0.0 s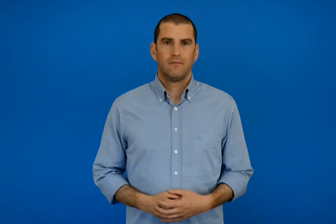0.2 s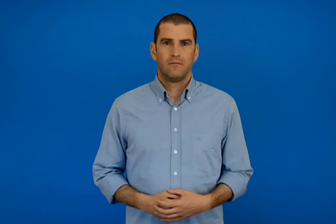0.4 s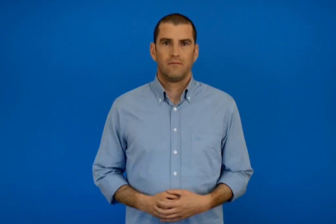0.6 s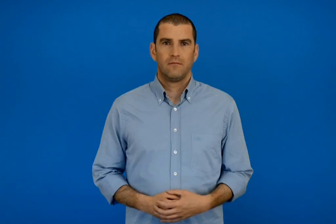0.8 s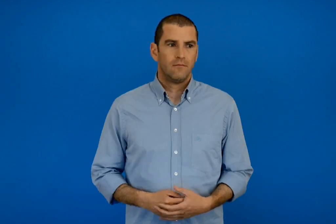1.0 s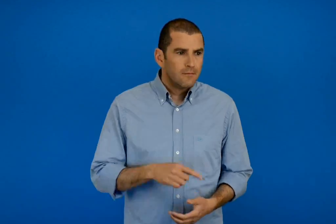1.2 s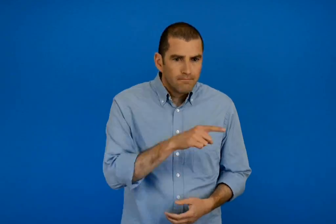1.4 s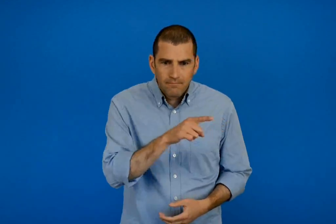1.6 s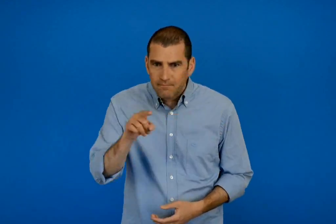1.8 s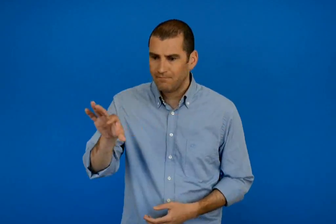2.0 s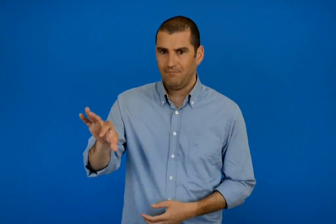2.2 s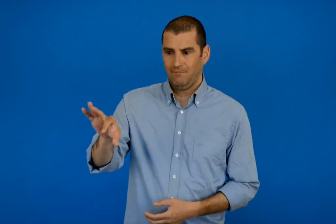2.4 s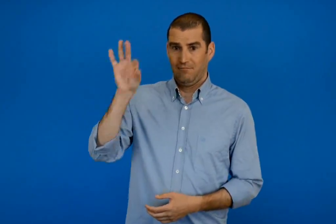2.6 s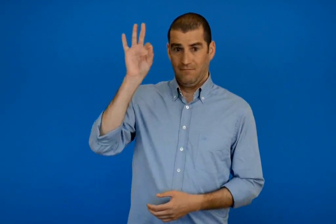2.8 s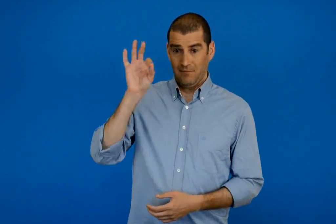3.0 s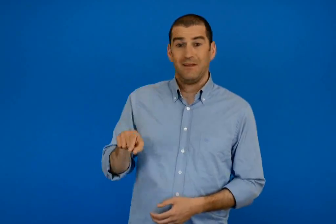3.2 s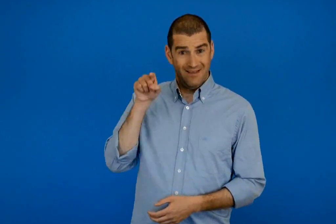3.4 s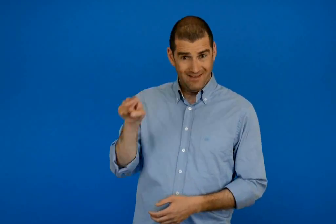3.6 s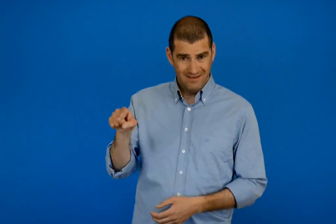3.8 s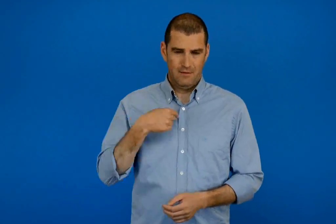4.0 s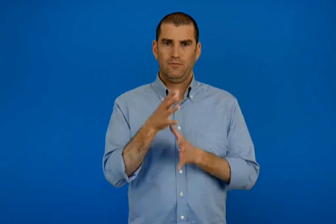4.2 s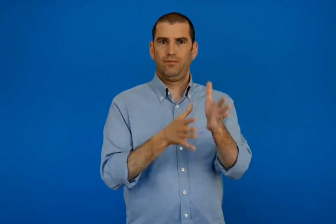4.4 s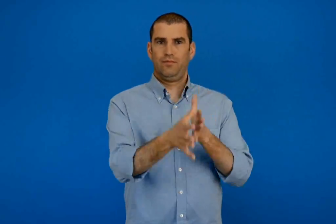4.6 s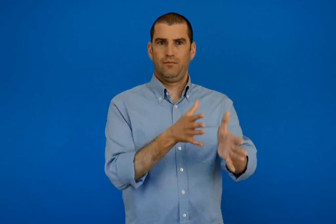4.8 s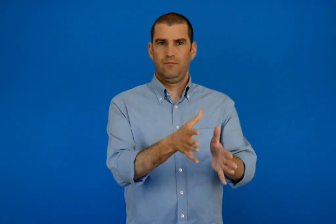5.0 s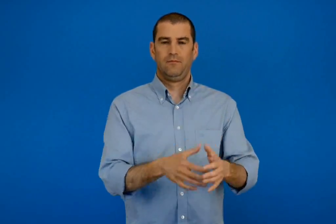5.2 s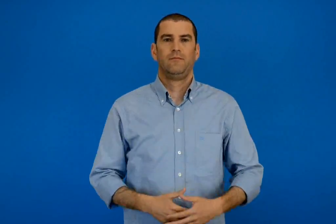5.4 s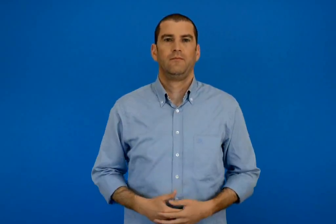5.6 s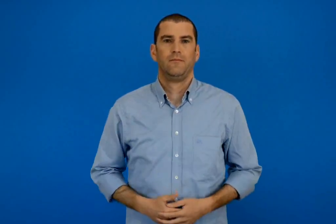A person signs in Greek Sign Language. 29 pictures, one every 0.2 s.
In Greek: διαλέγω κάτι μιλώ για αυτό
